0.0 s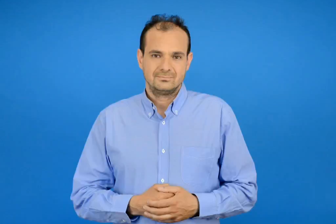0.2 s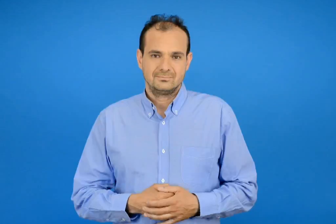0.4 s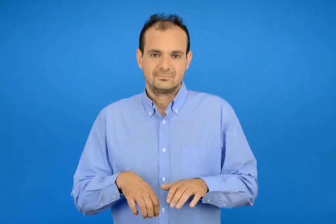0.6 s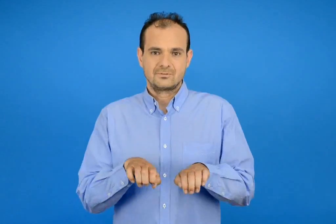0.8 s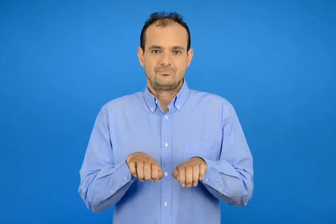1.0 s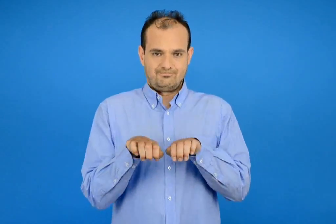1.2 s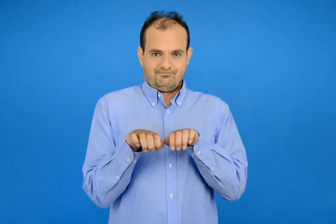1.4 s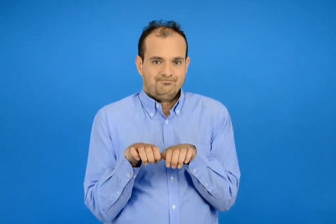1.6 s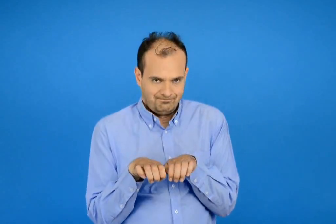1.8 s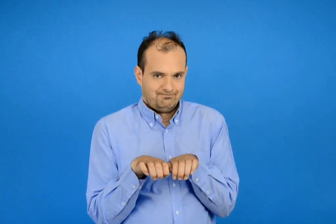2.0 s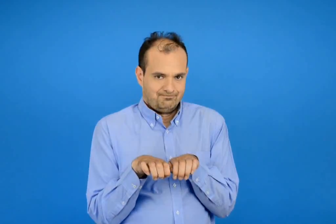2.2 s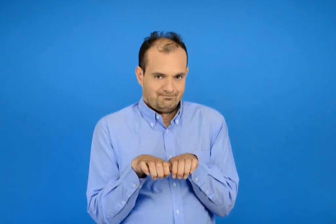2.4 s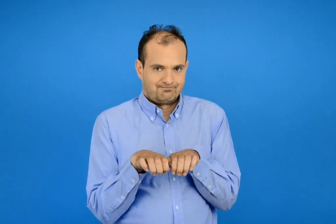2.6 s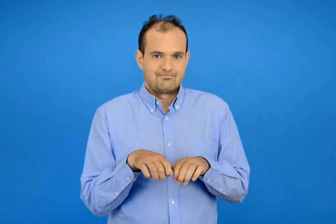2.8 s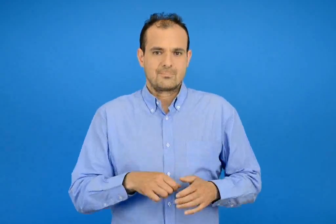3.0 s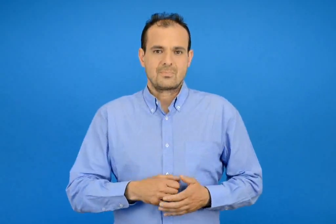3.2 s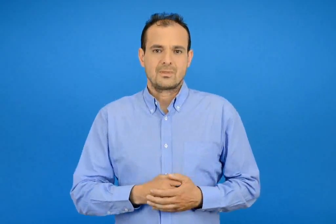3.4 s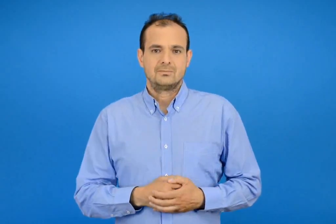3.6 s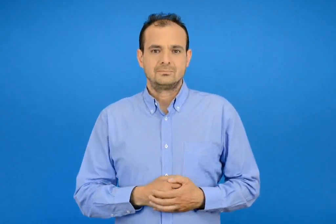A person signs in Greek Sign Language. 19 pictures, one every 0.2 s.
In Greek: κάθομαι
